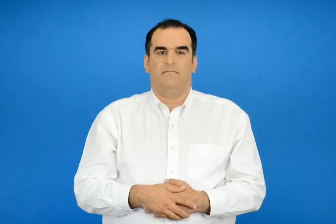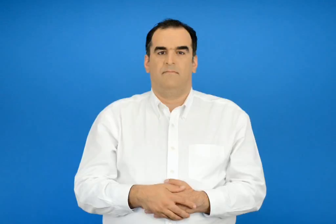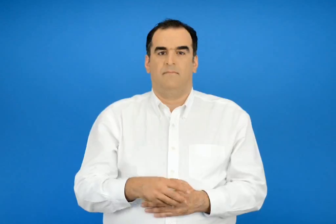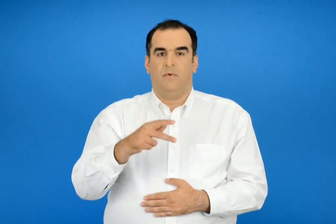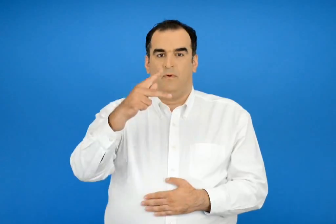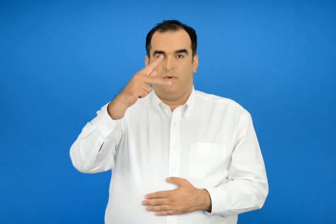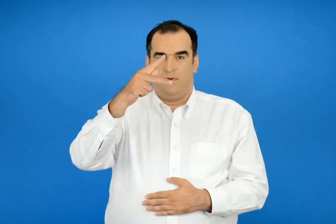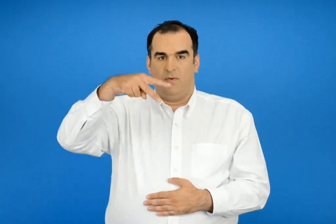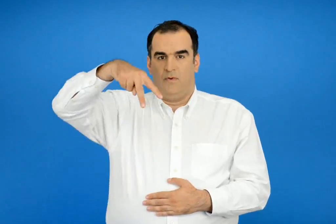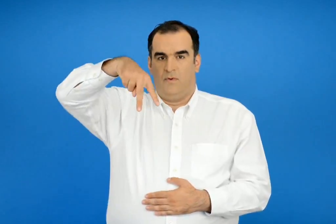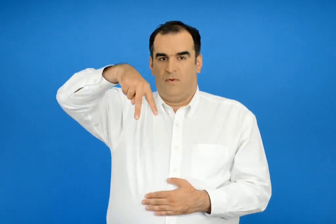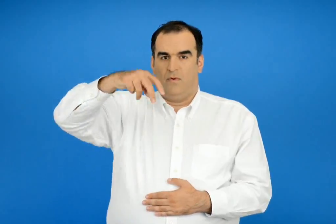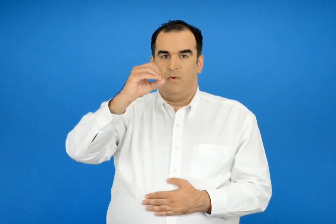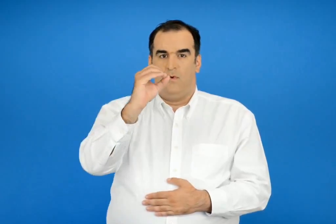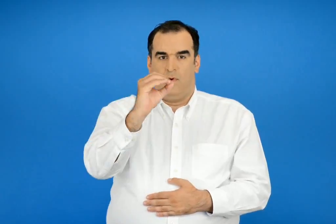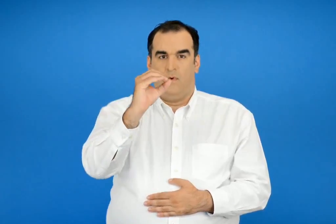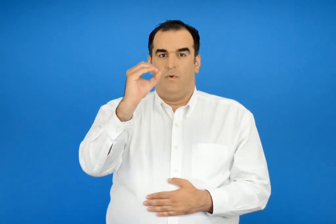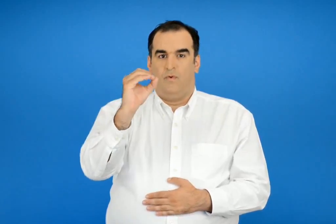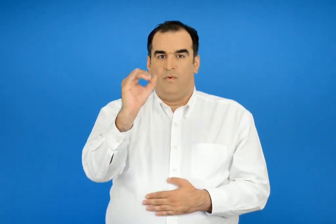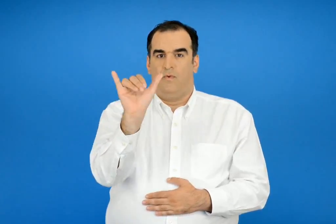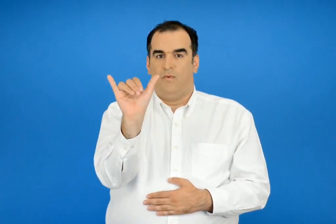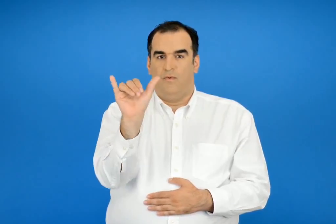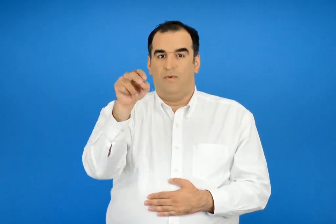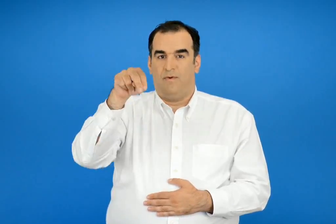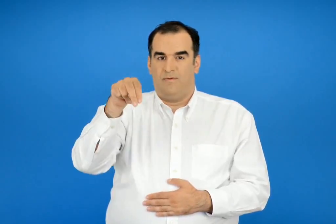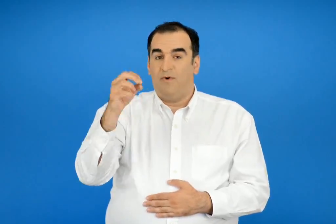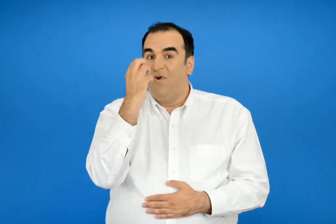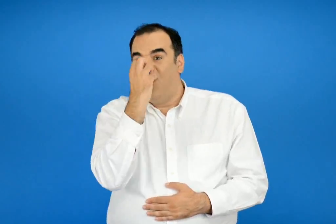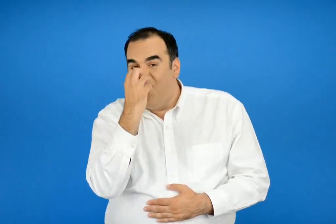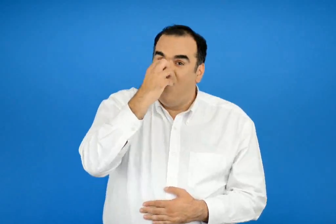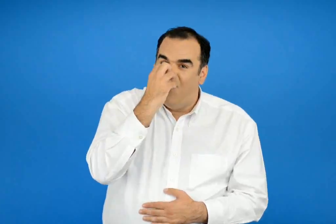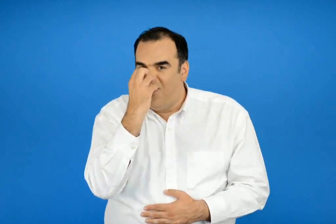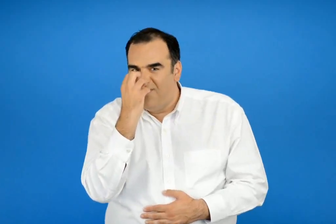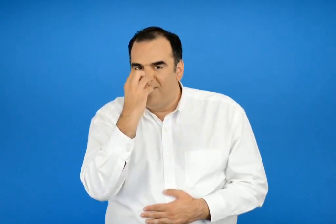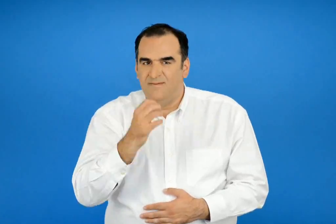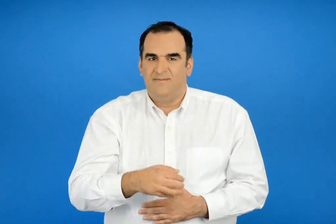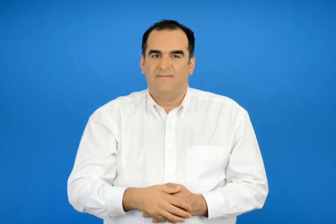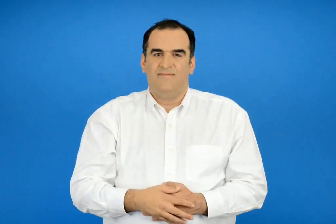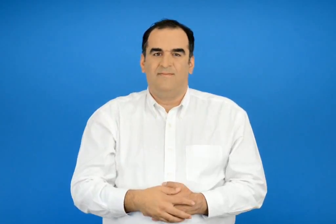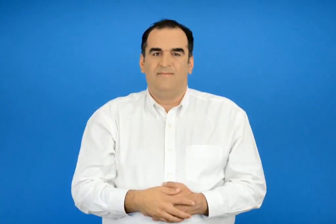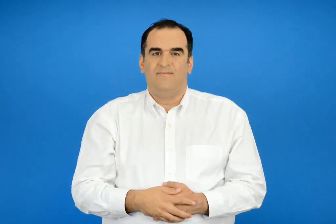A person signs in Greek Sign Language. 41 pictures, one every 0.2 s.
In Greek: κλόουν
